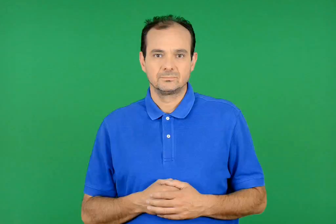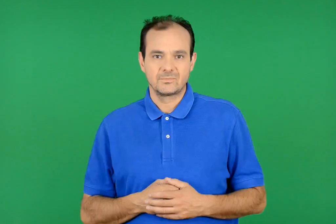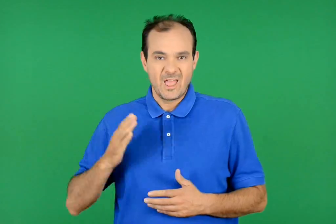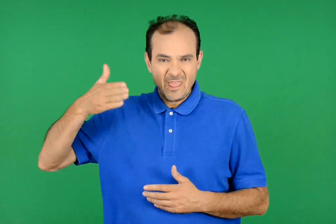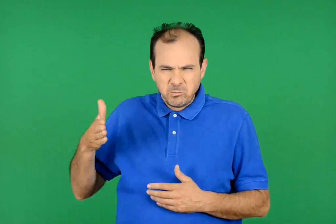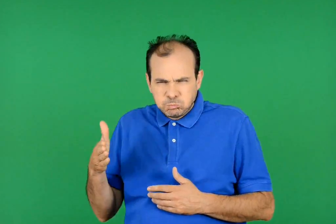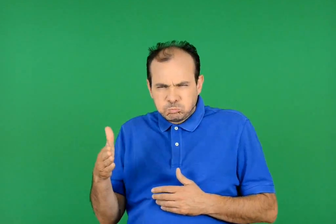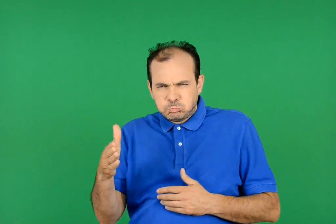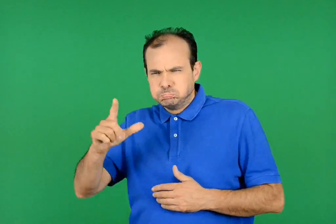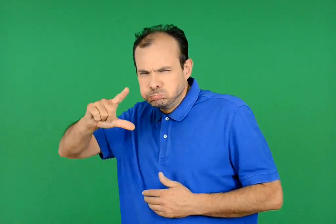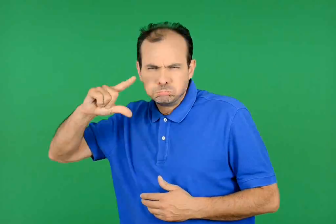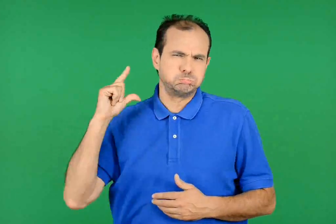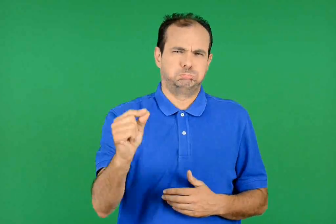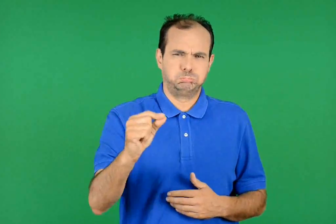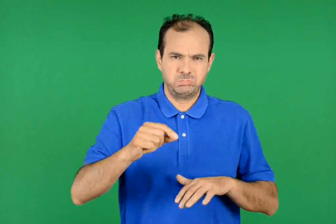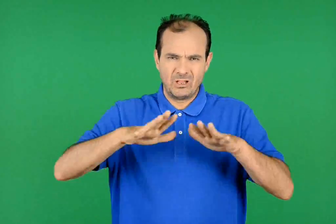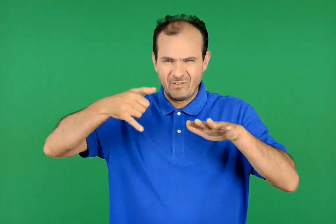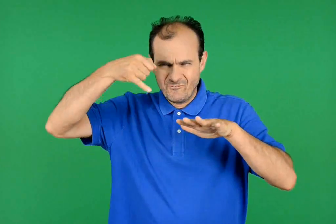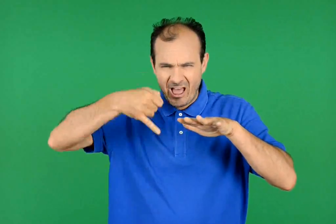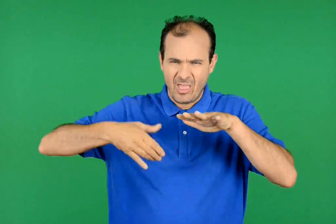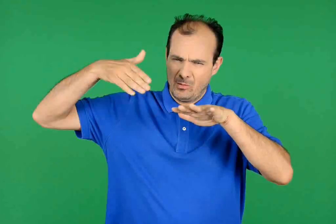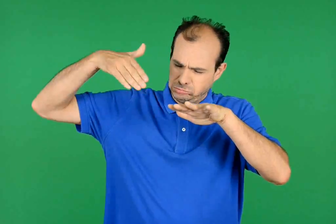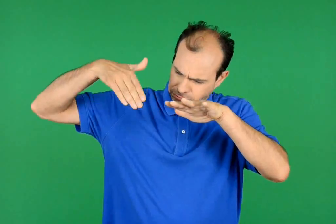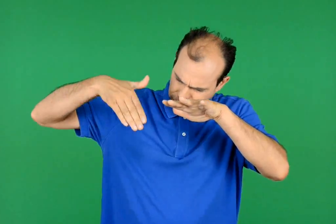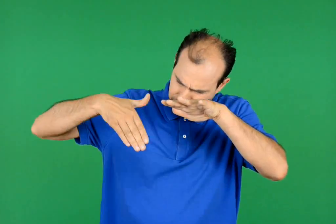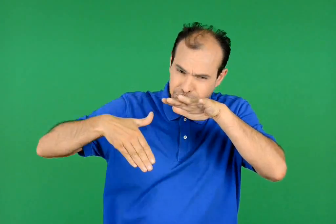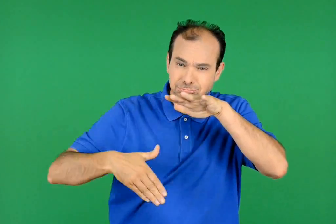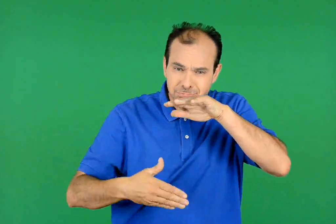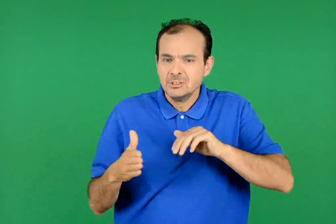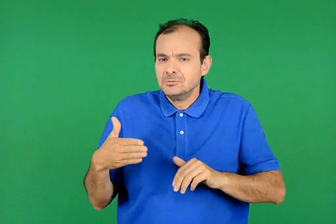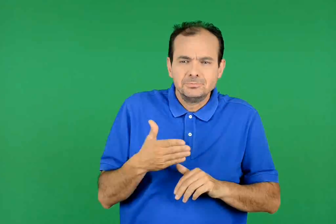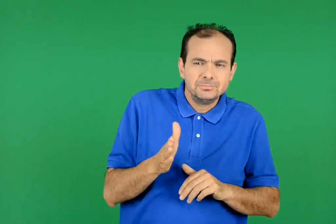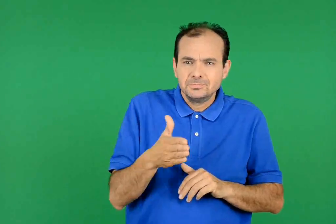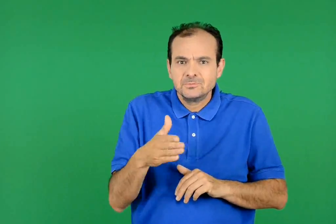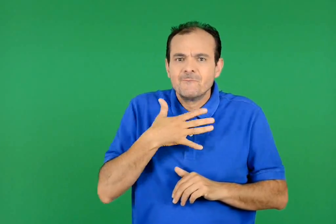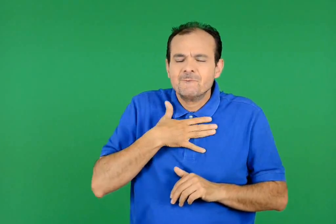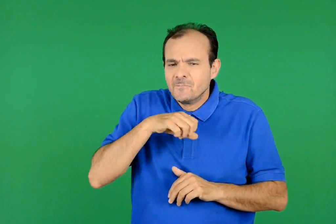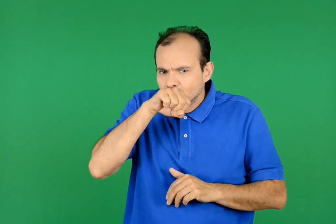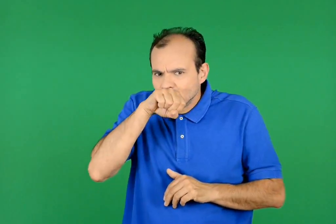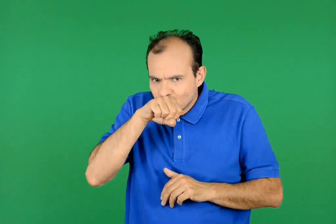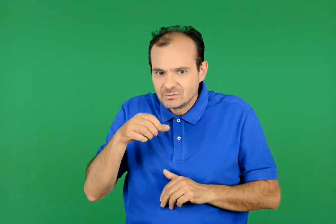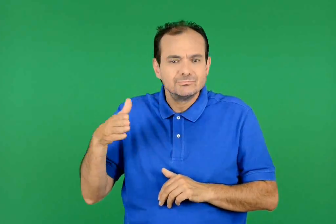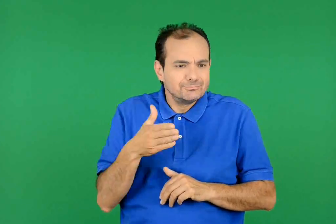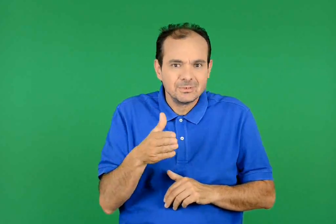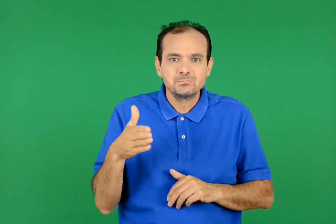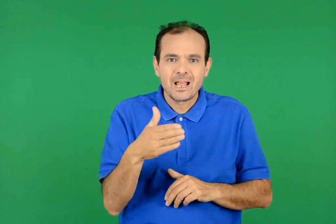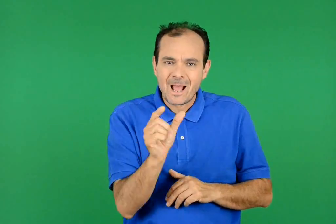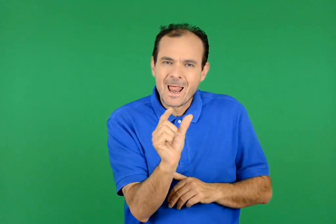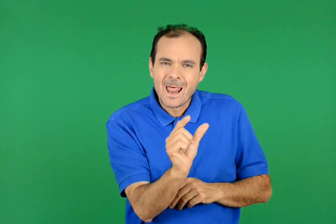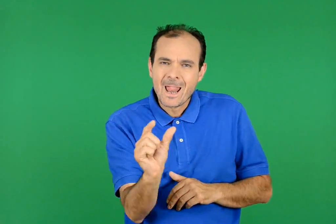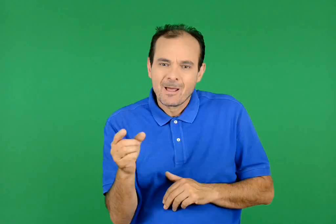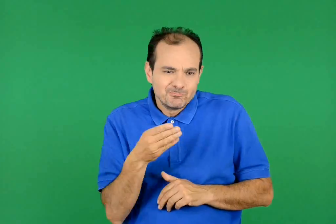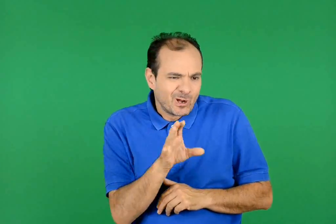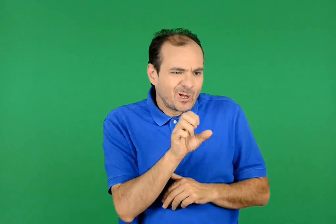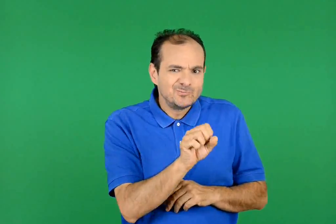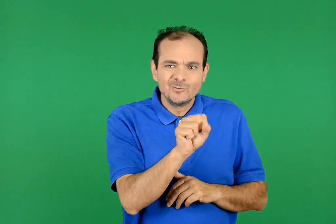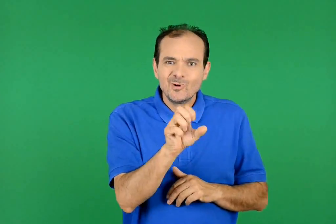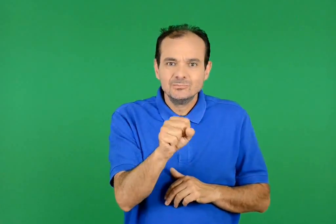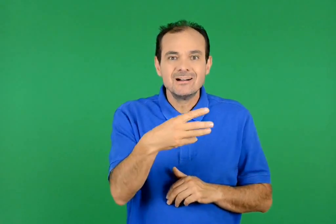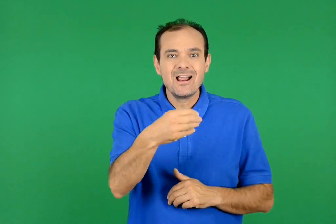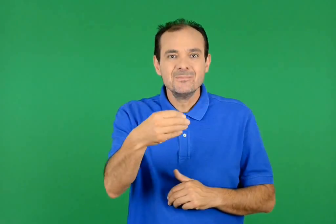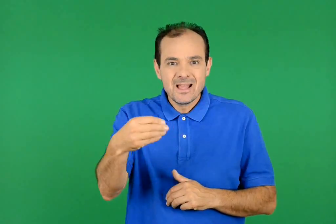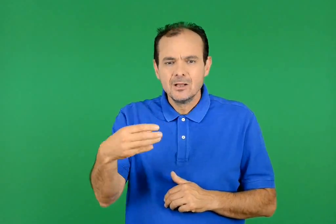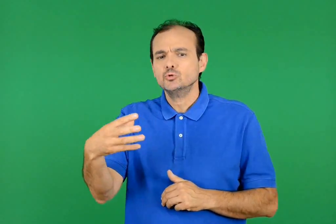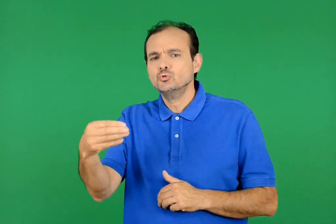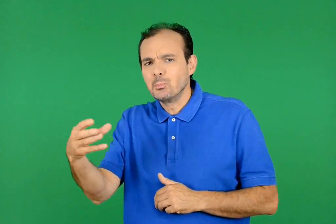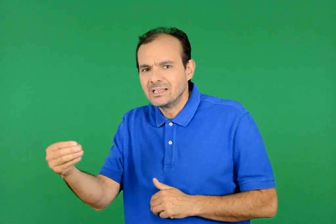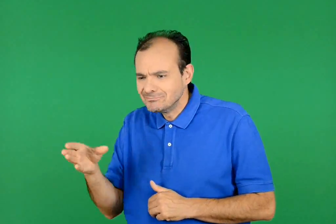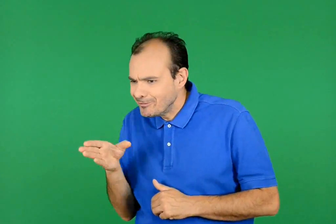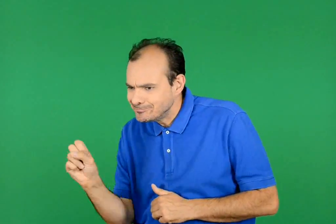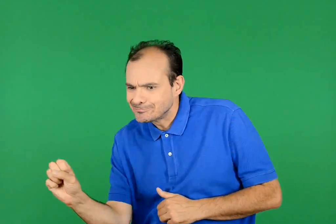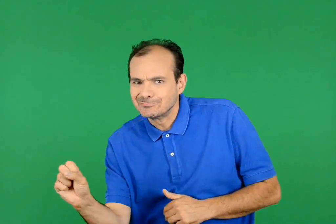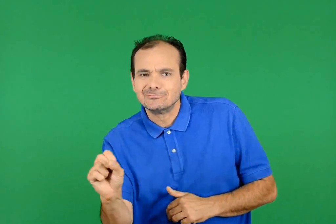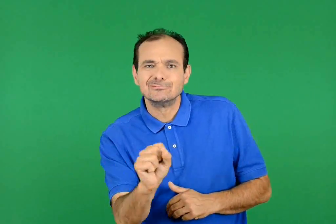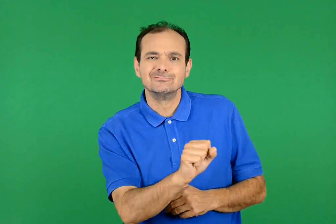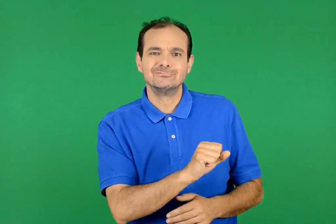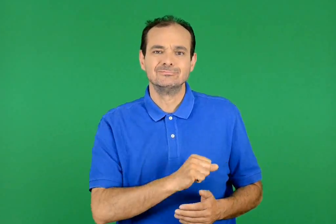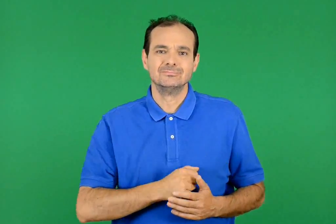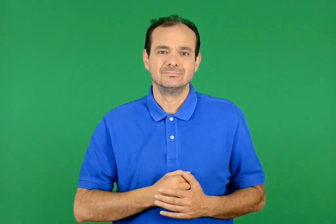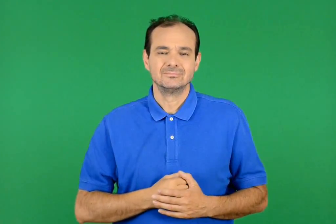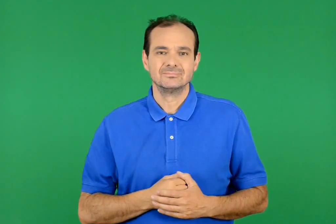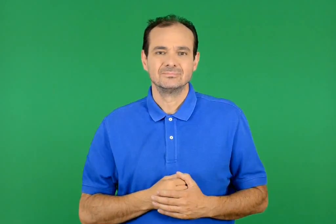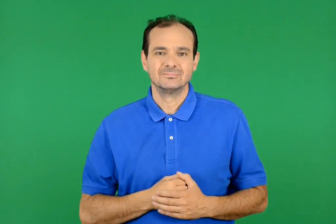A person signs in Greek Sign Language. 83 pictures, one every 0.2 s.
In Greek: κολυμπούν με μεγάλη ταχύτητα και καταδύονται σε μεγάλα βάθη . αγαπημένες τους λιχουδιές είναι τα μικρά ψάρια , τα καλαμάρια και οι σουπιές
